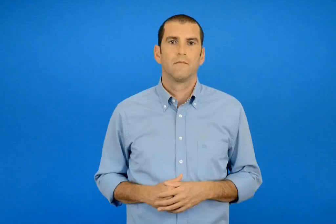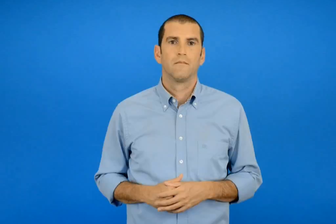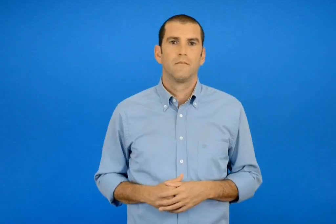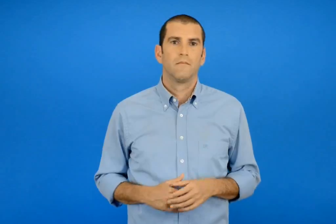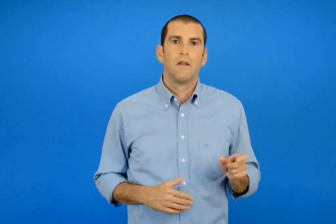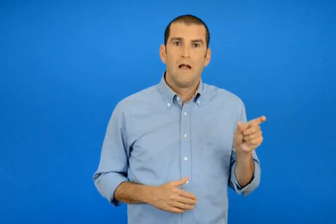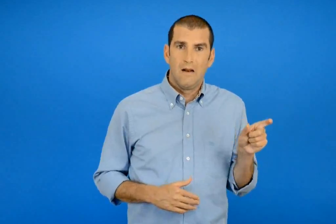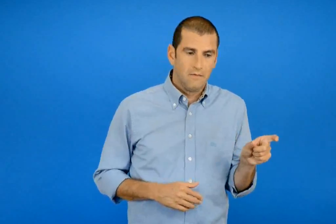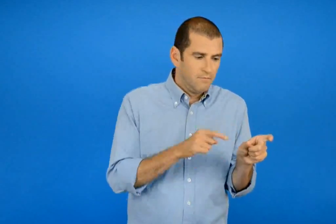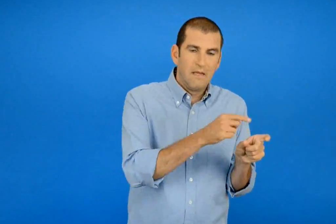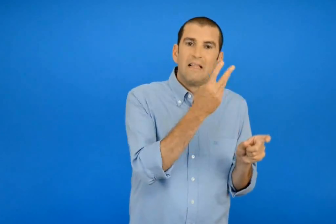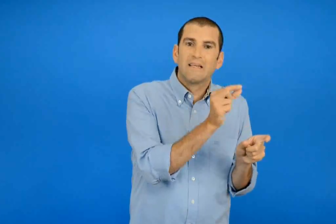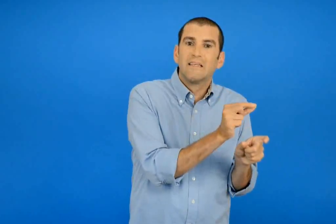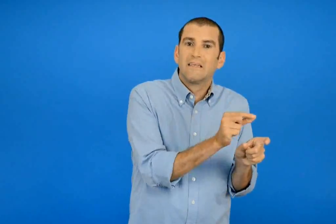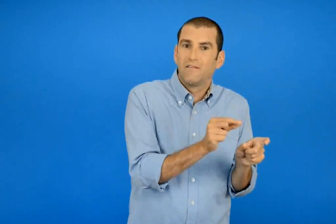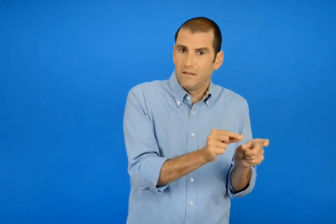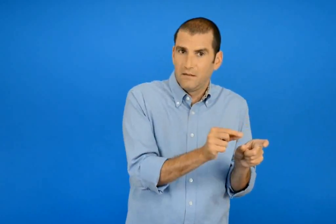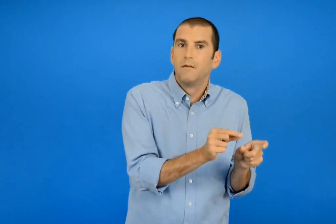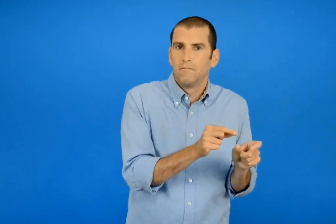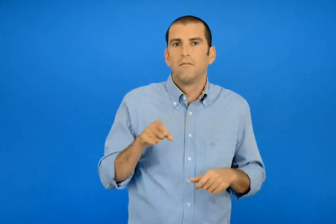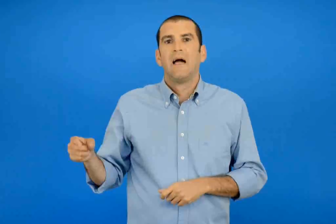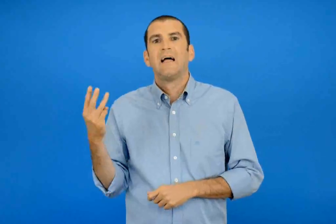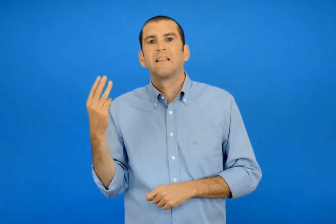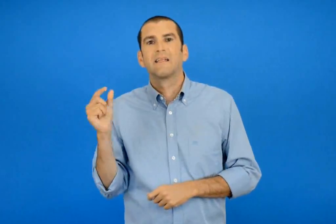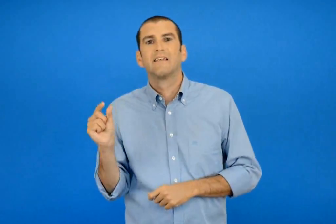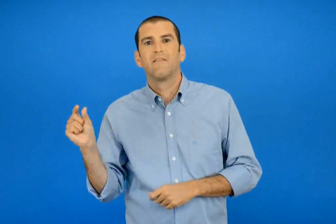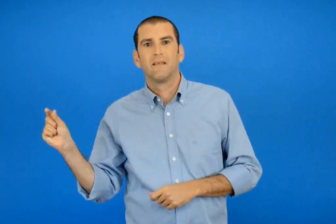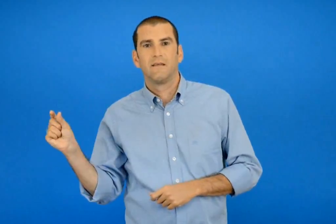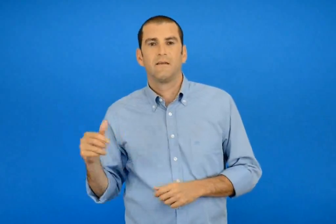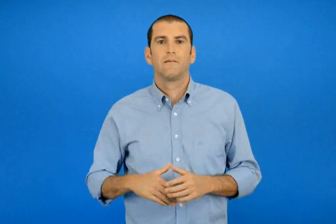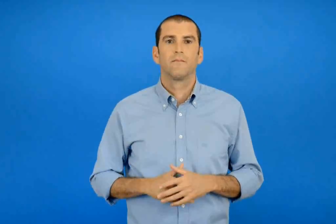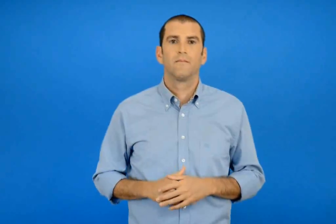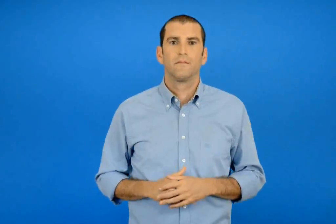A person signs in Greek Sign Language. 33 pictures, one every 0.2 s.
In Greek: 3 συλλαβές τρισύλλαβες
